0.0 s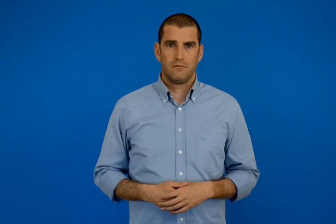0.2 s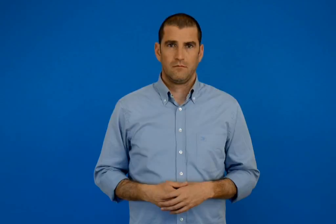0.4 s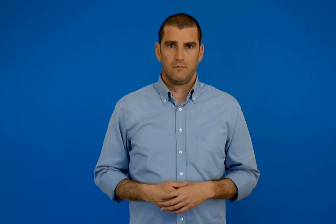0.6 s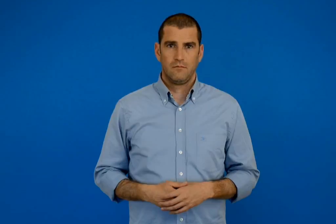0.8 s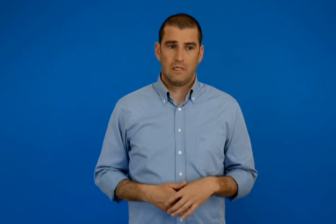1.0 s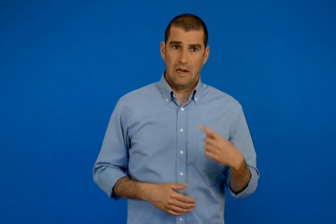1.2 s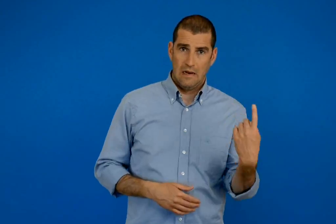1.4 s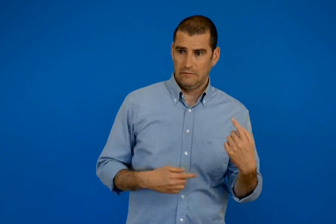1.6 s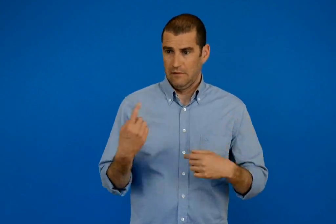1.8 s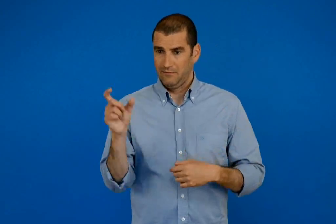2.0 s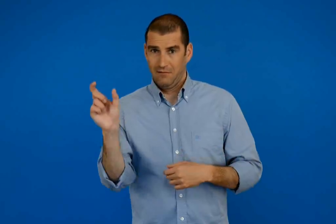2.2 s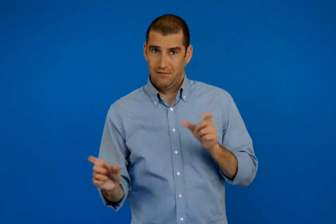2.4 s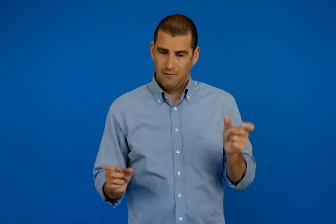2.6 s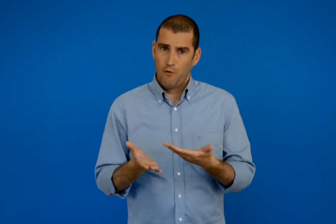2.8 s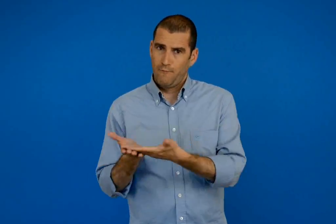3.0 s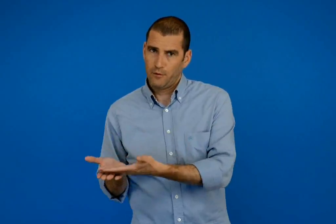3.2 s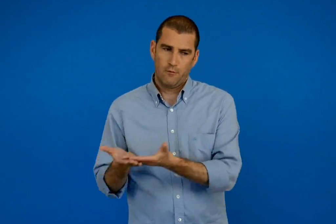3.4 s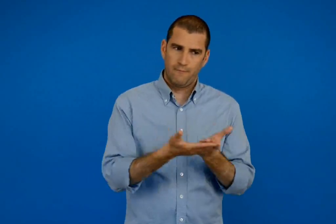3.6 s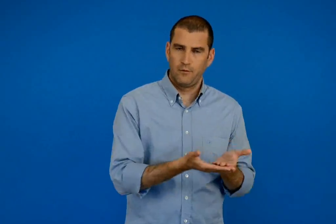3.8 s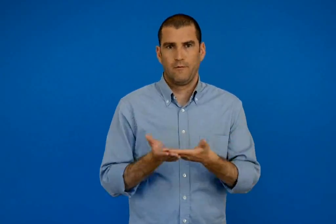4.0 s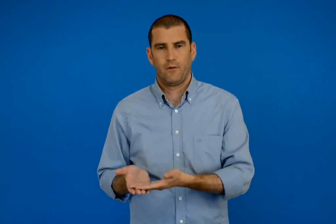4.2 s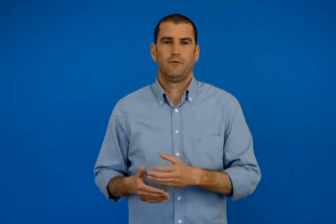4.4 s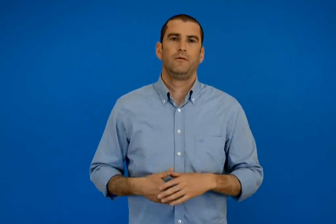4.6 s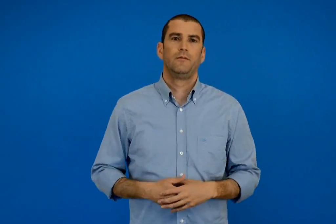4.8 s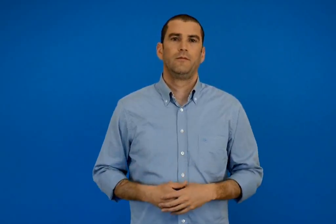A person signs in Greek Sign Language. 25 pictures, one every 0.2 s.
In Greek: βοηθάμε ο ένας τον άλλον
